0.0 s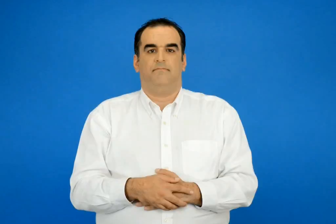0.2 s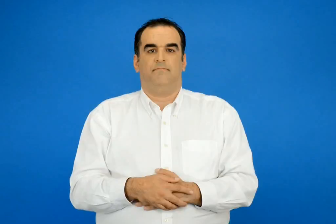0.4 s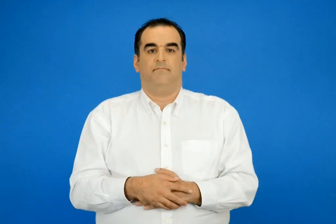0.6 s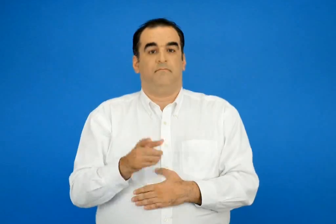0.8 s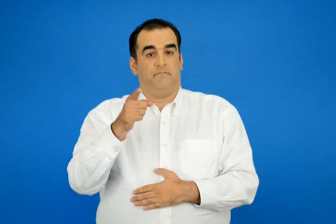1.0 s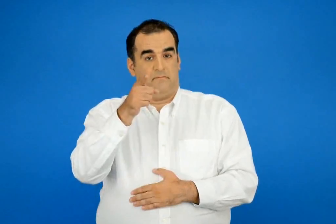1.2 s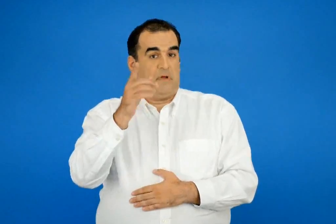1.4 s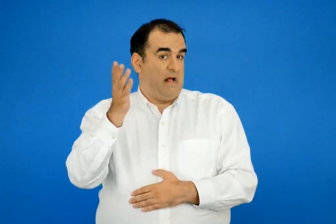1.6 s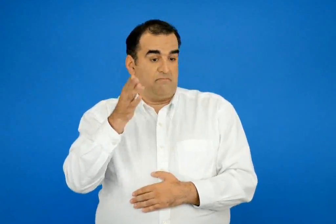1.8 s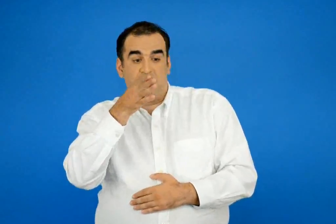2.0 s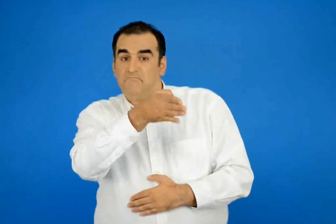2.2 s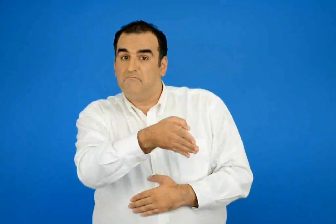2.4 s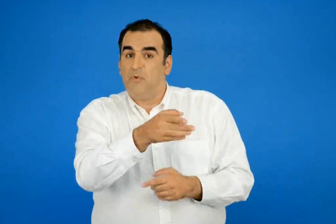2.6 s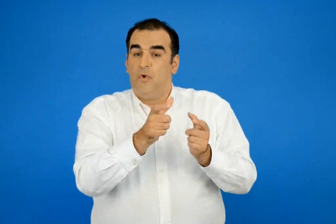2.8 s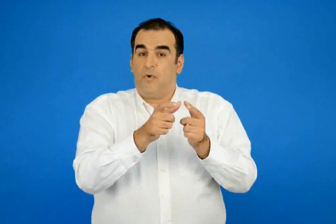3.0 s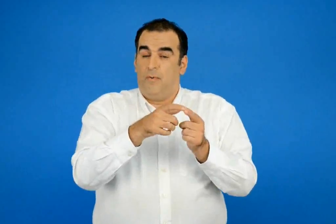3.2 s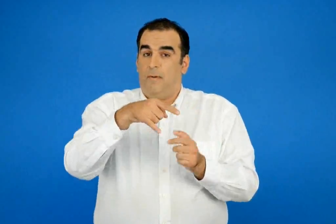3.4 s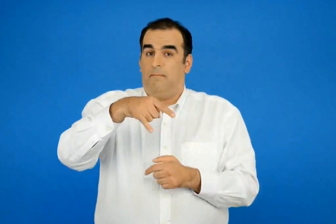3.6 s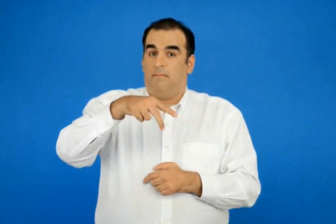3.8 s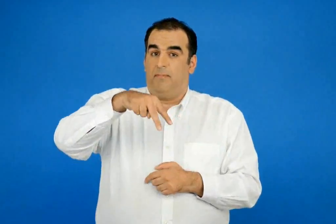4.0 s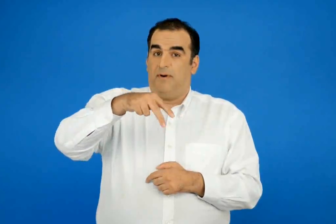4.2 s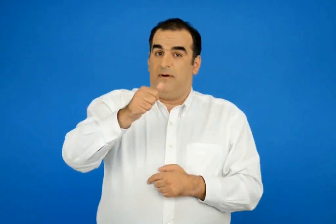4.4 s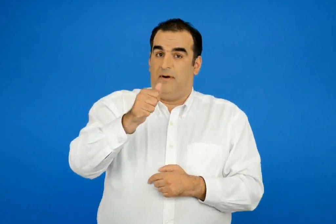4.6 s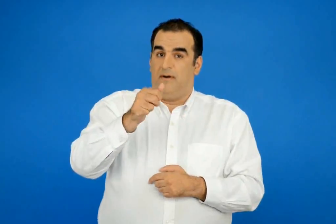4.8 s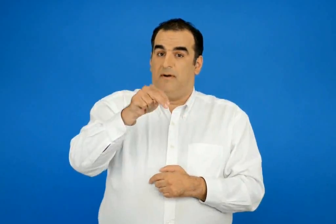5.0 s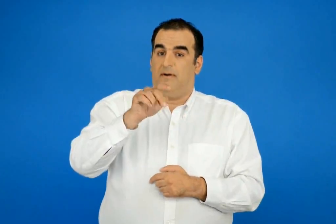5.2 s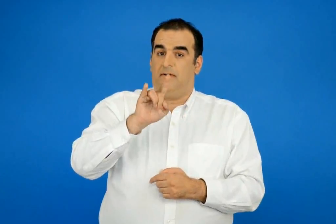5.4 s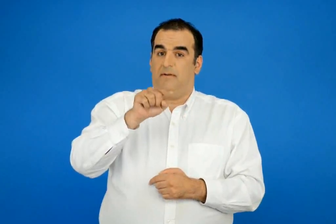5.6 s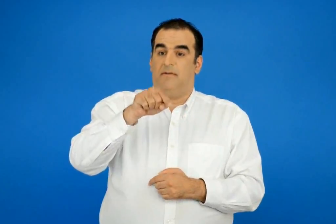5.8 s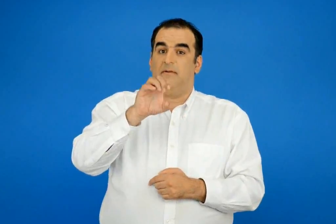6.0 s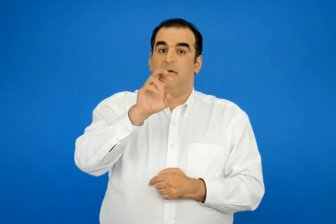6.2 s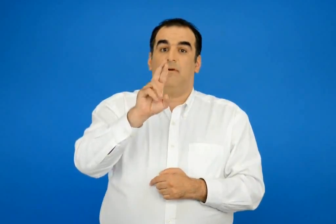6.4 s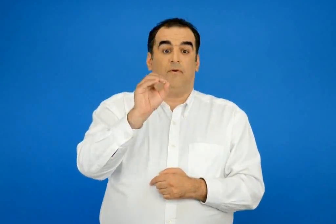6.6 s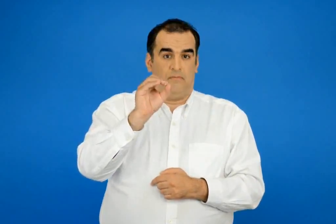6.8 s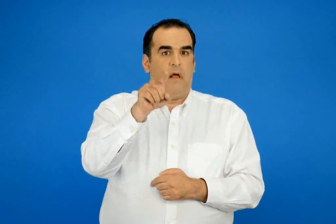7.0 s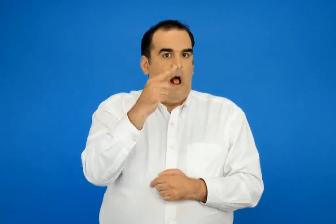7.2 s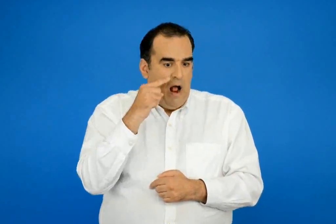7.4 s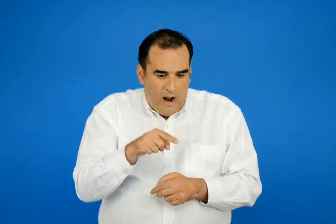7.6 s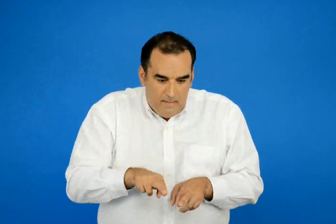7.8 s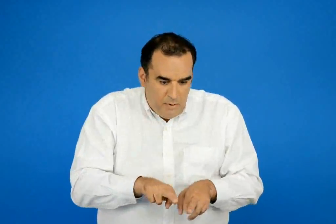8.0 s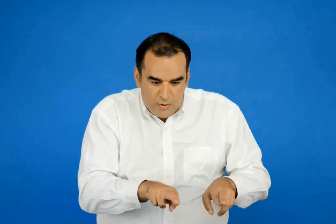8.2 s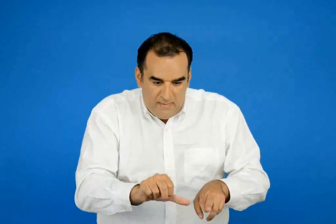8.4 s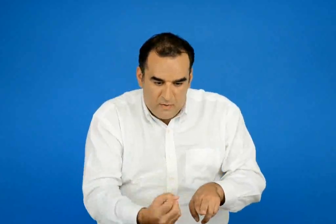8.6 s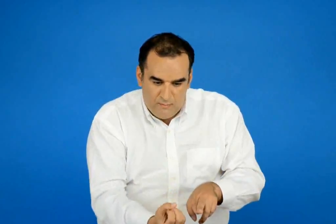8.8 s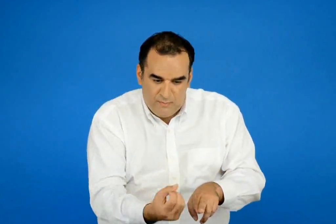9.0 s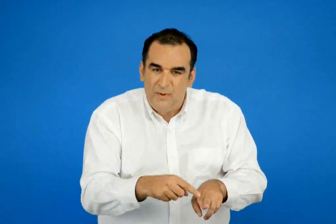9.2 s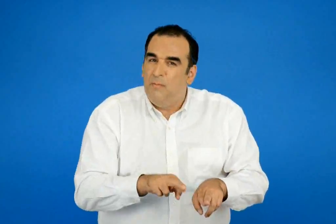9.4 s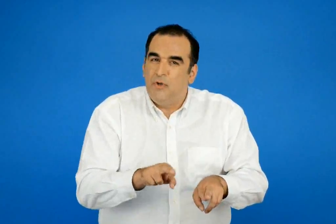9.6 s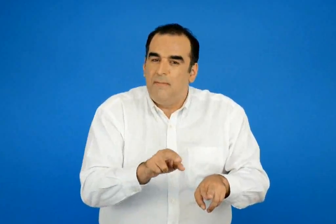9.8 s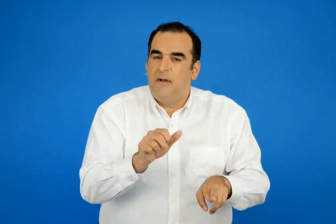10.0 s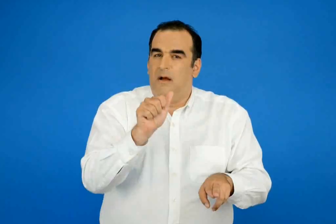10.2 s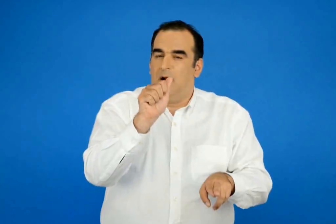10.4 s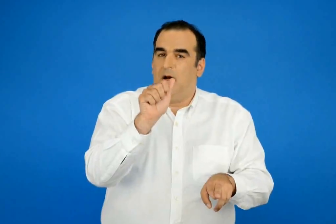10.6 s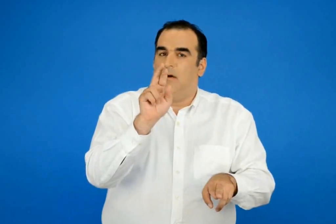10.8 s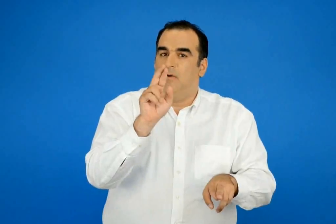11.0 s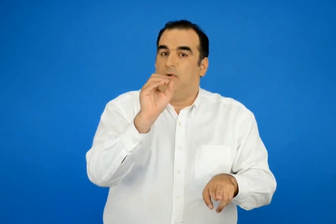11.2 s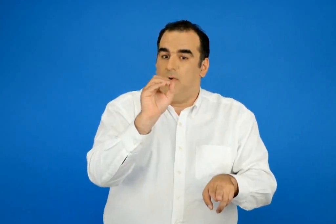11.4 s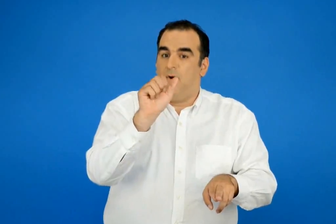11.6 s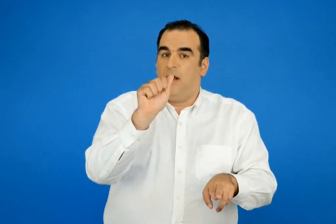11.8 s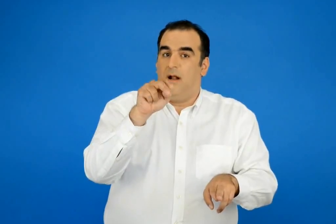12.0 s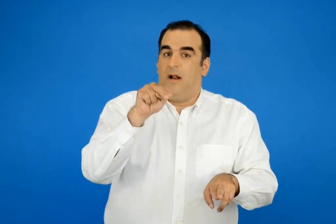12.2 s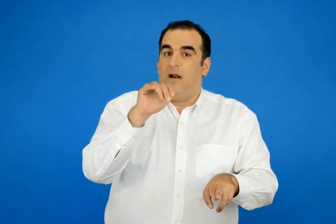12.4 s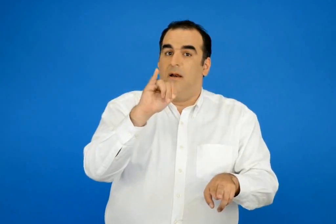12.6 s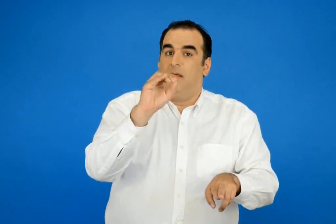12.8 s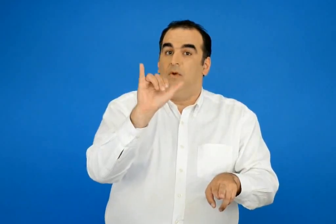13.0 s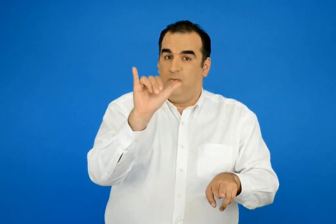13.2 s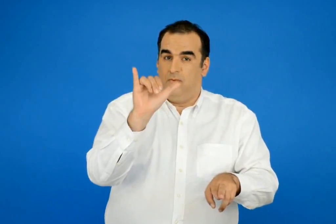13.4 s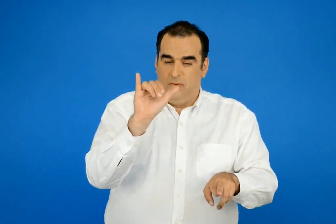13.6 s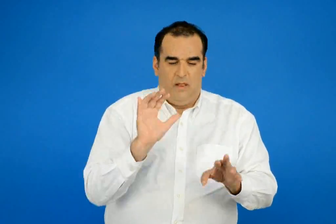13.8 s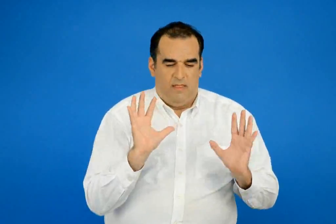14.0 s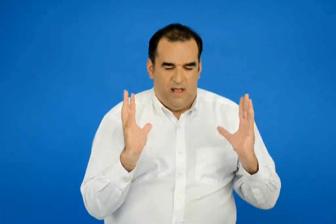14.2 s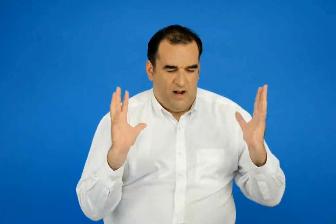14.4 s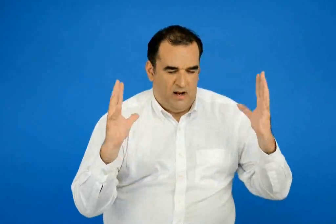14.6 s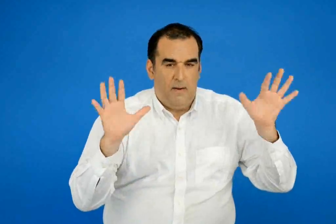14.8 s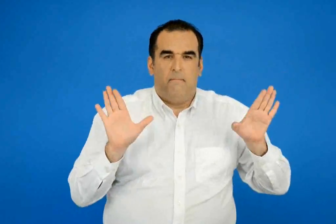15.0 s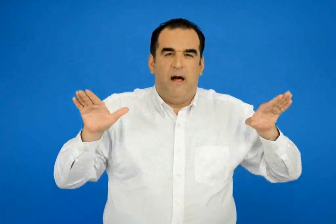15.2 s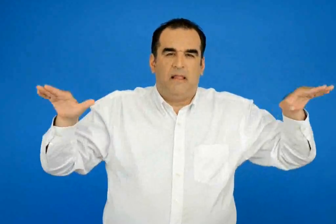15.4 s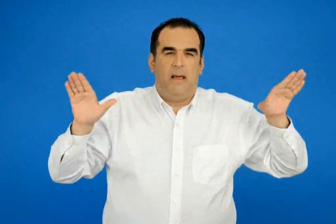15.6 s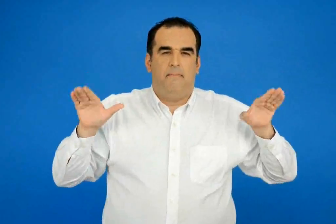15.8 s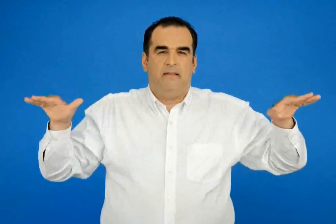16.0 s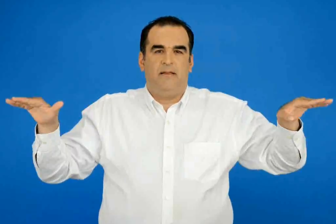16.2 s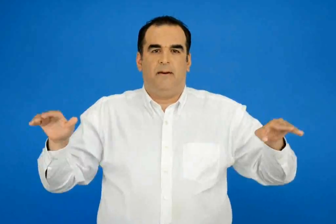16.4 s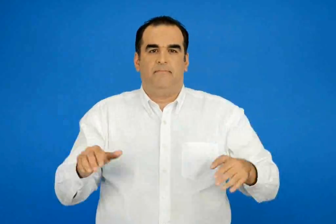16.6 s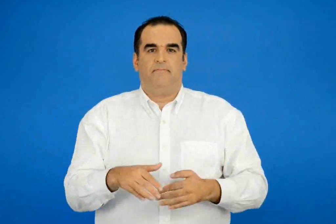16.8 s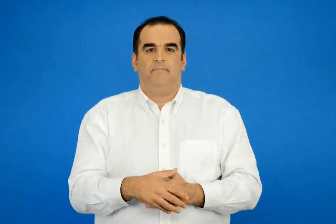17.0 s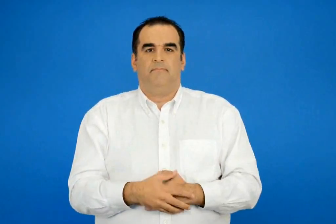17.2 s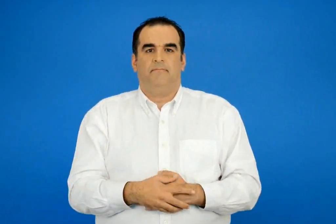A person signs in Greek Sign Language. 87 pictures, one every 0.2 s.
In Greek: αν πατέ στο πλανητερο θα δείτε τις πήγες του αροανιου ποταμού και τα πανέμορφα πλατάνια
